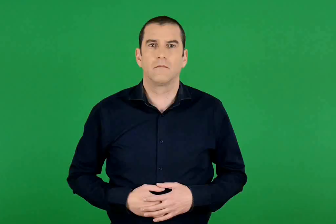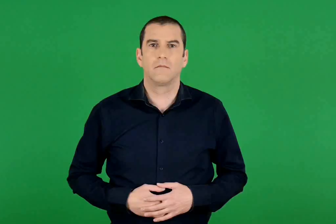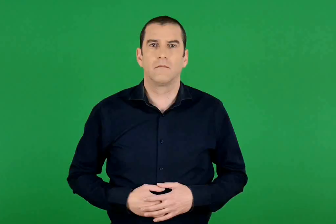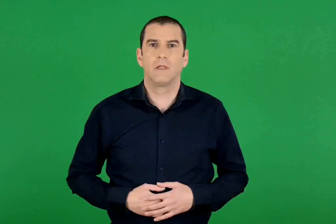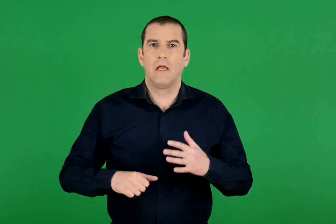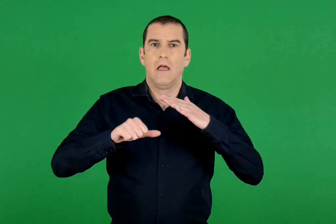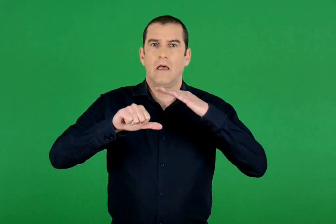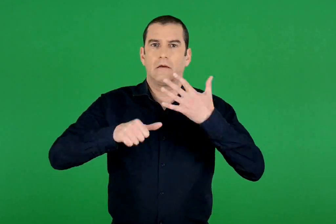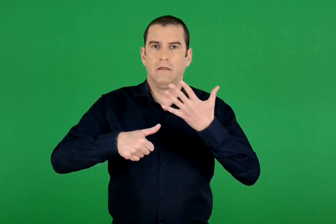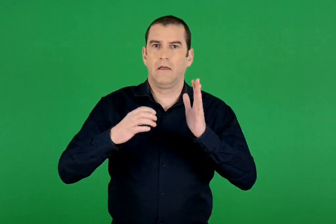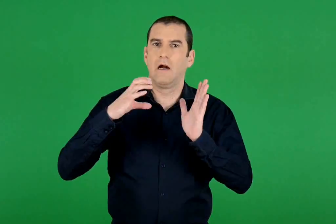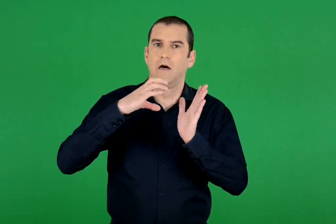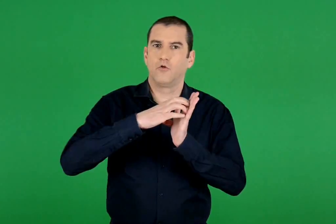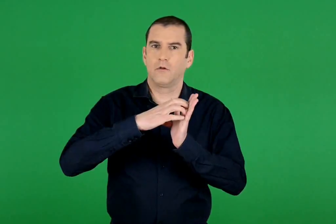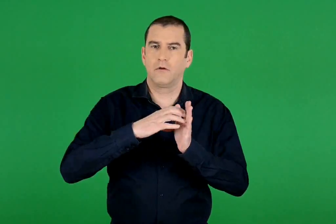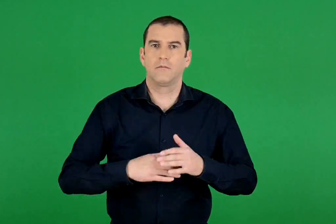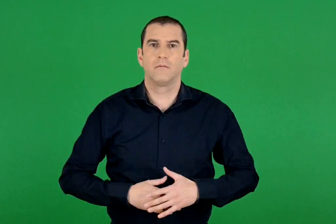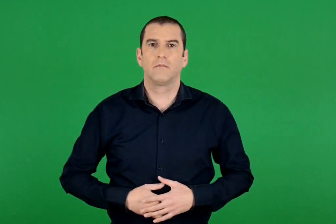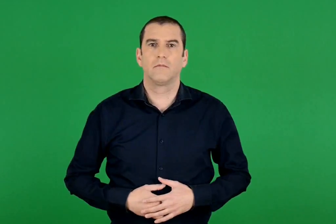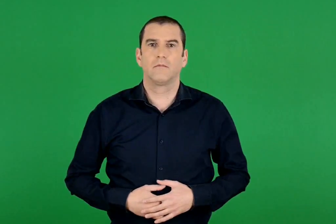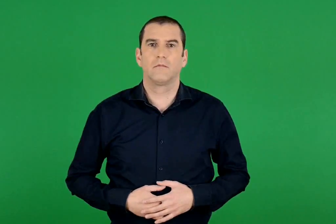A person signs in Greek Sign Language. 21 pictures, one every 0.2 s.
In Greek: 6η ενότητα
